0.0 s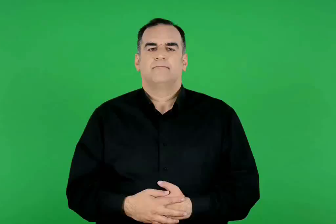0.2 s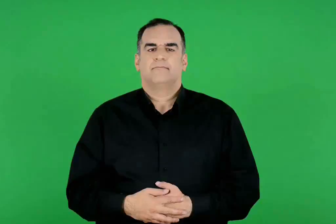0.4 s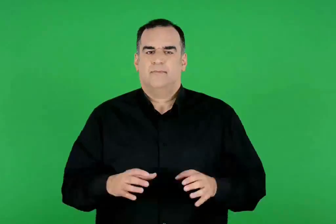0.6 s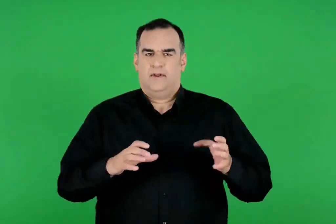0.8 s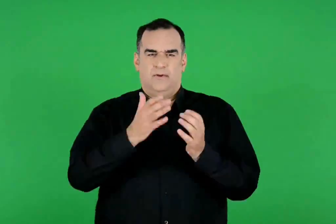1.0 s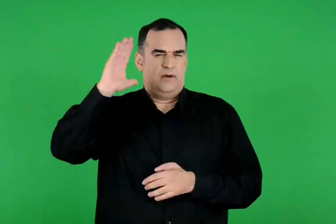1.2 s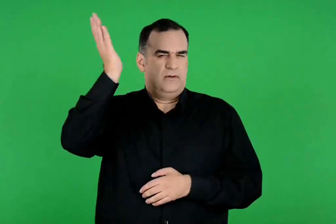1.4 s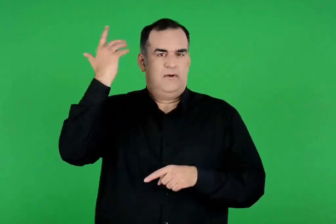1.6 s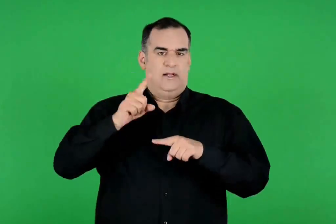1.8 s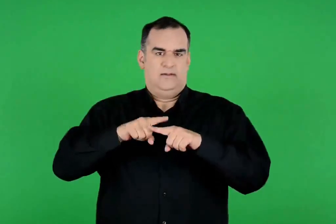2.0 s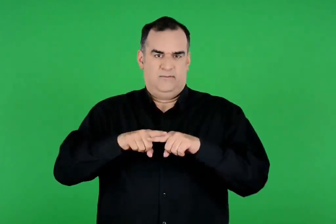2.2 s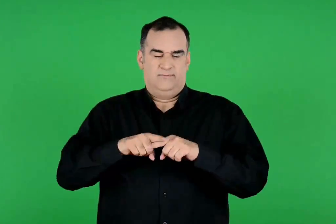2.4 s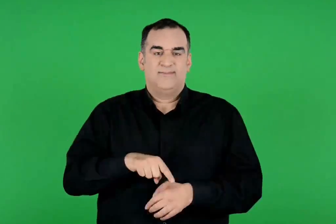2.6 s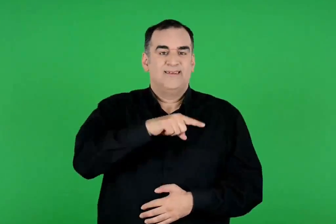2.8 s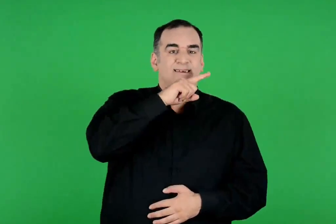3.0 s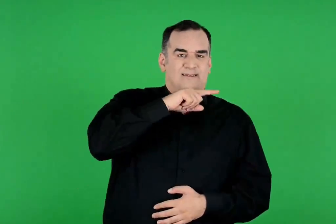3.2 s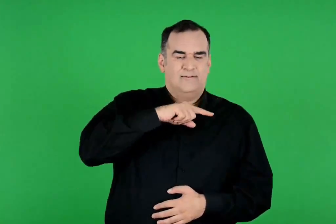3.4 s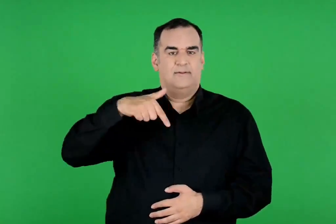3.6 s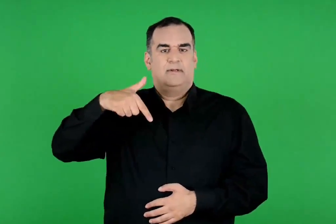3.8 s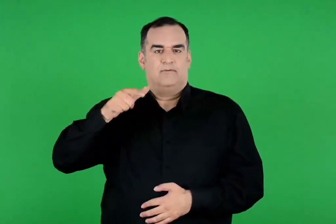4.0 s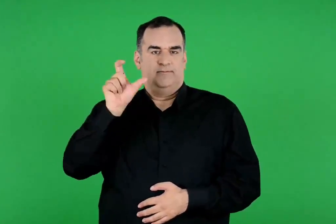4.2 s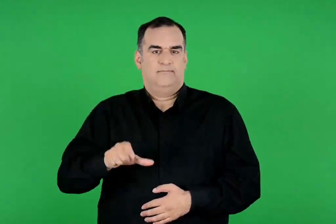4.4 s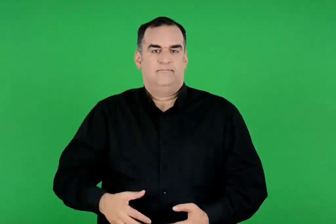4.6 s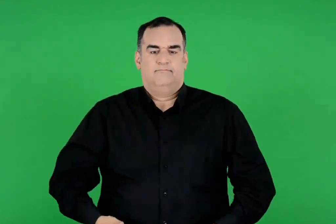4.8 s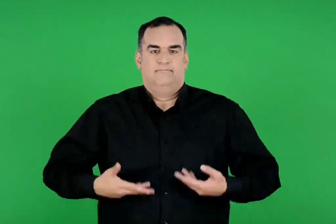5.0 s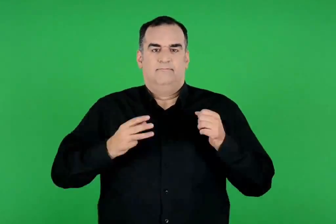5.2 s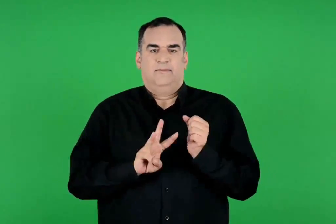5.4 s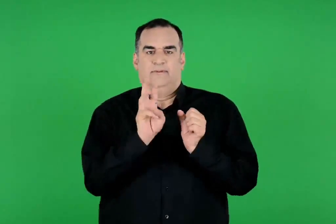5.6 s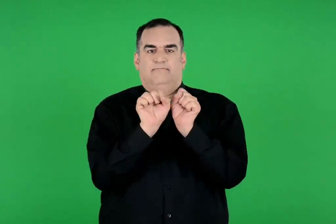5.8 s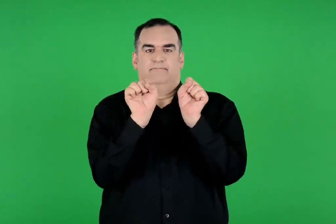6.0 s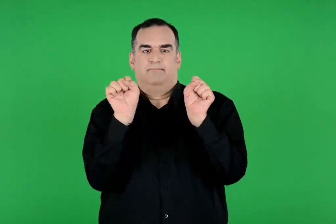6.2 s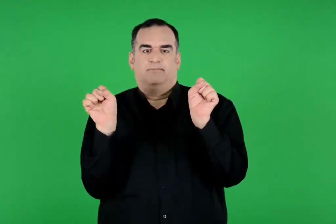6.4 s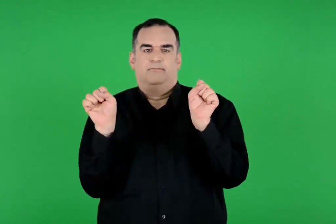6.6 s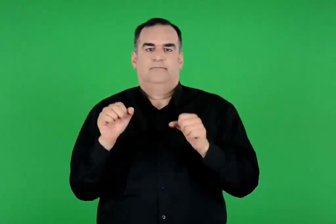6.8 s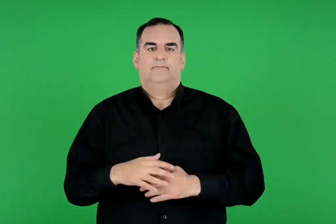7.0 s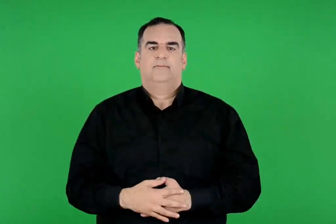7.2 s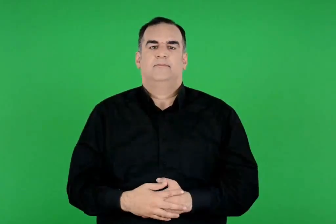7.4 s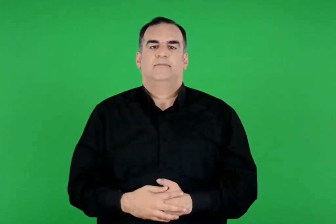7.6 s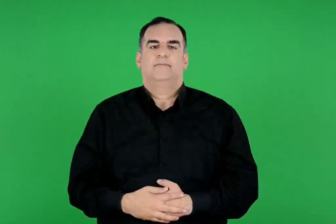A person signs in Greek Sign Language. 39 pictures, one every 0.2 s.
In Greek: ο ηρακλής και ο γηρυόνης. από αρχαίο ελληνικό αγγείο
